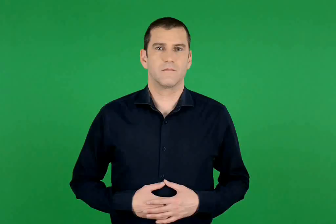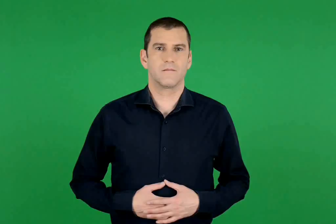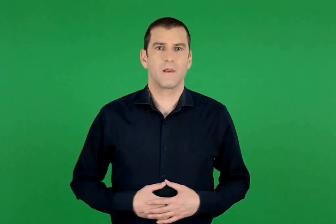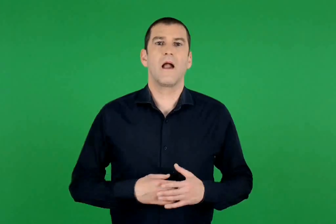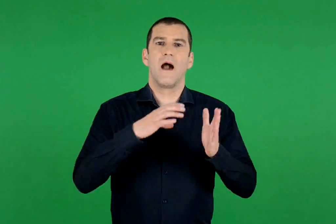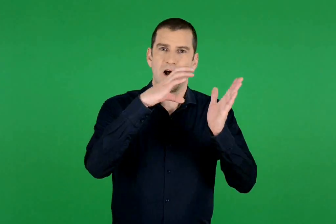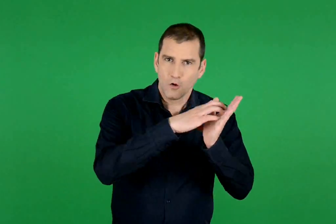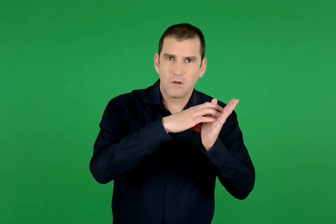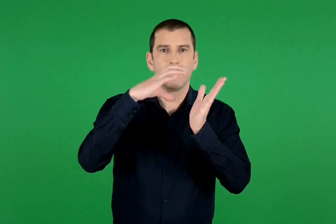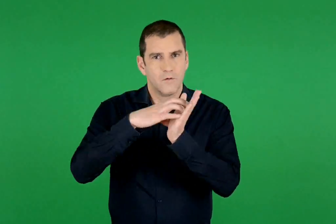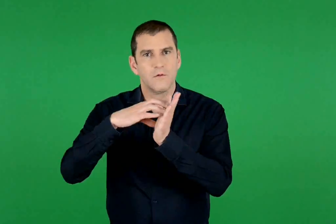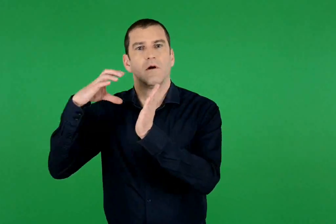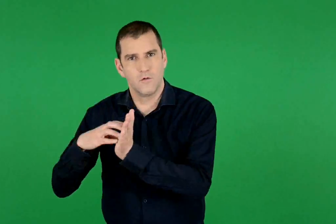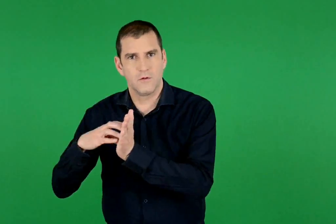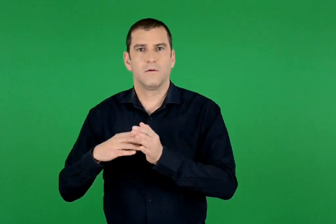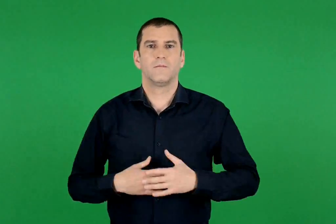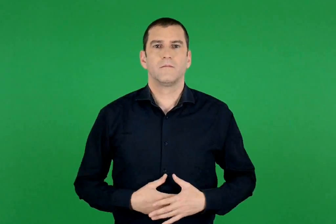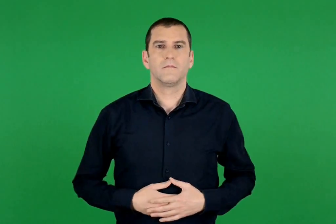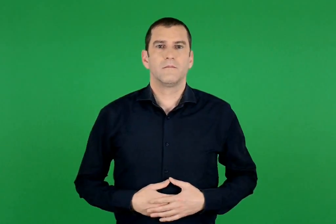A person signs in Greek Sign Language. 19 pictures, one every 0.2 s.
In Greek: κάθε ενότητα
